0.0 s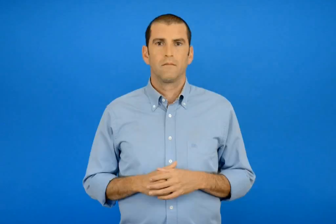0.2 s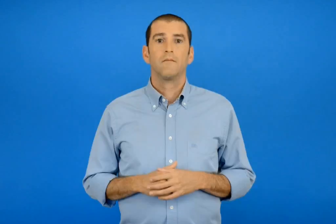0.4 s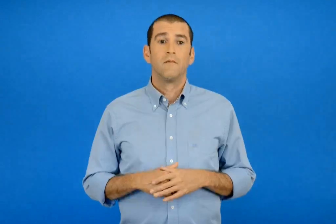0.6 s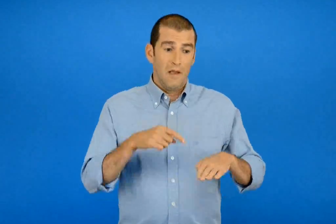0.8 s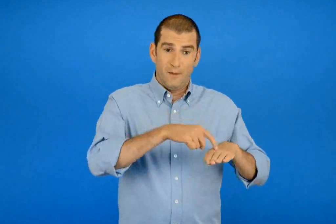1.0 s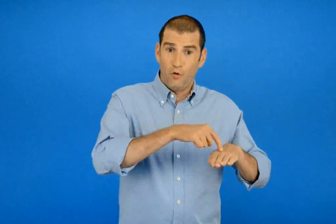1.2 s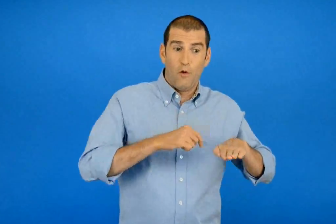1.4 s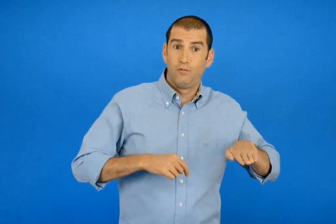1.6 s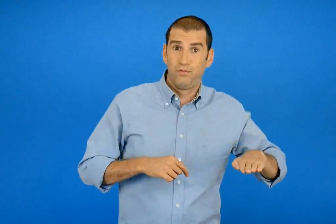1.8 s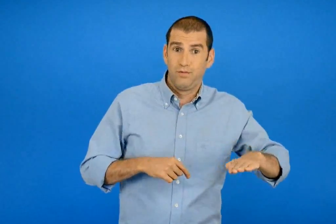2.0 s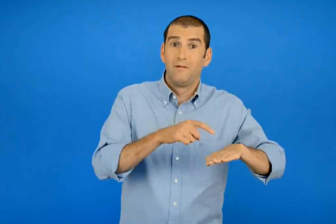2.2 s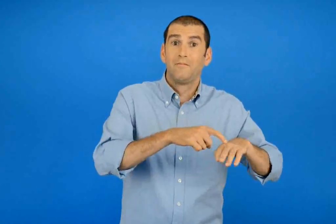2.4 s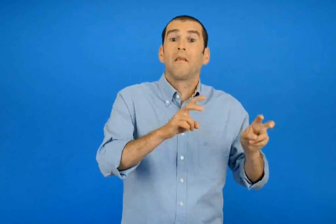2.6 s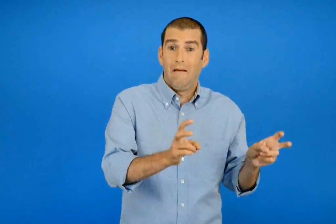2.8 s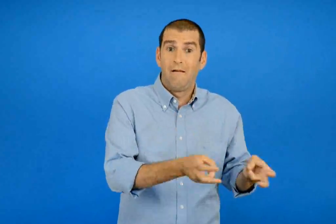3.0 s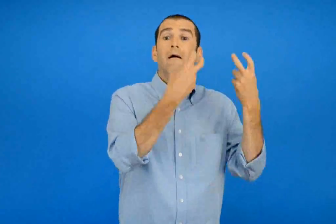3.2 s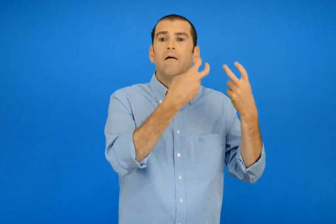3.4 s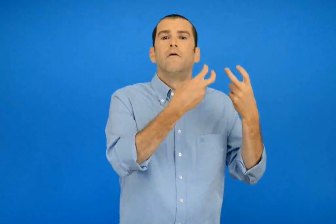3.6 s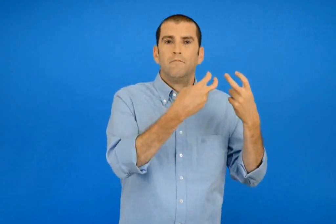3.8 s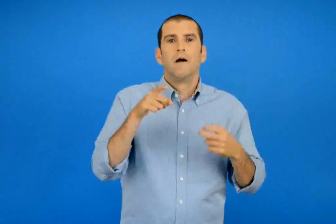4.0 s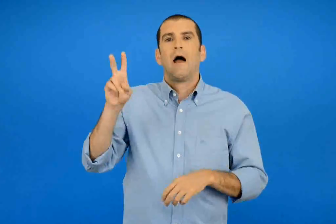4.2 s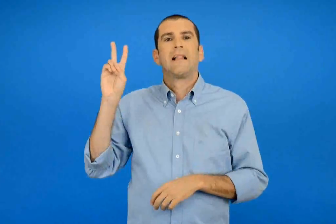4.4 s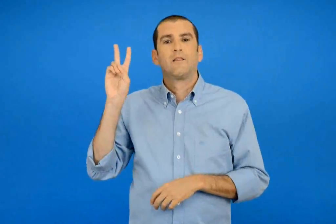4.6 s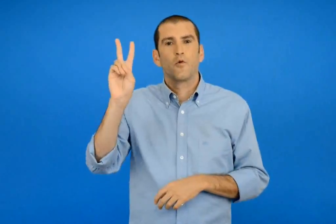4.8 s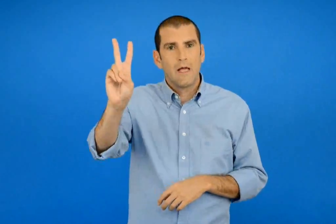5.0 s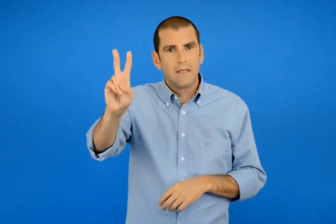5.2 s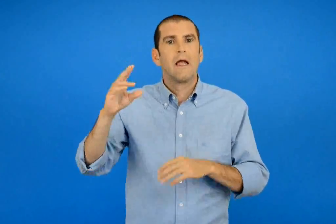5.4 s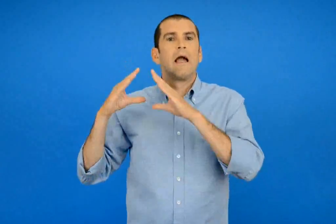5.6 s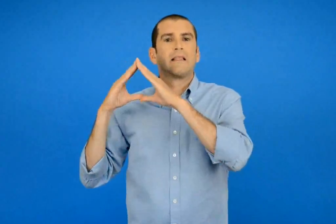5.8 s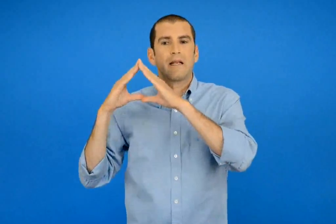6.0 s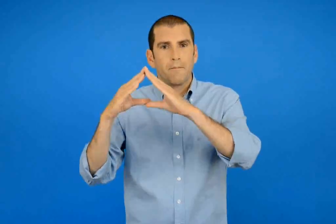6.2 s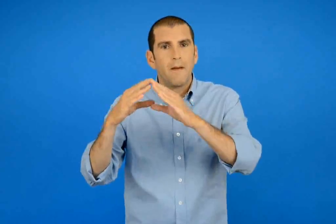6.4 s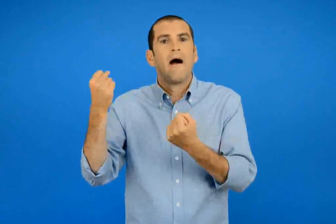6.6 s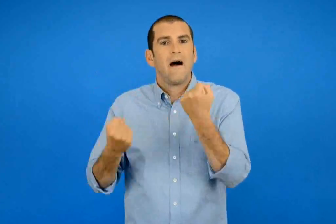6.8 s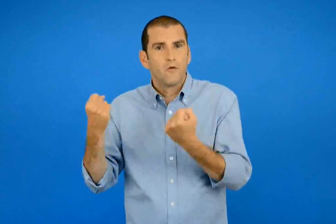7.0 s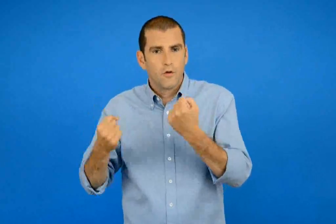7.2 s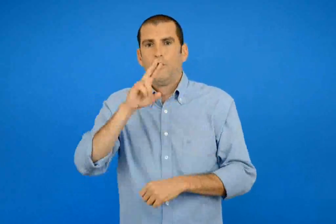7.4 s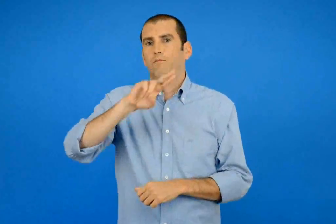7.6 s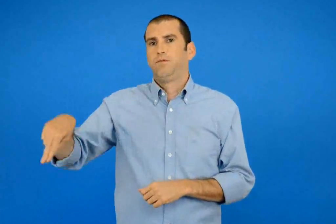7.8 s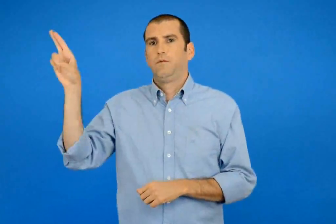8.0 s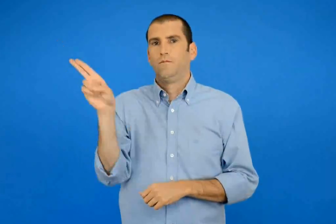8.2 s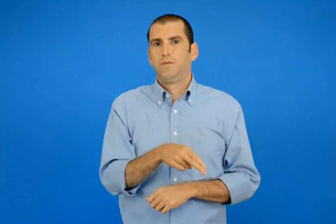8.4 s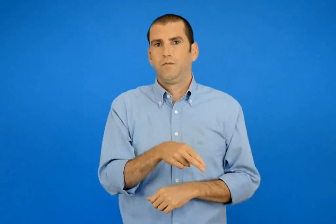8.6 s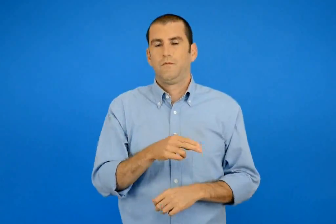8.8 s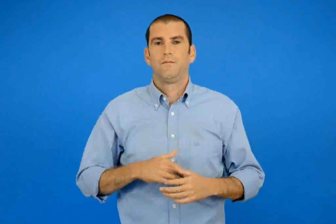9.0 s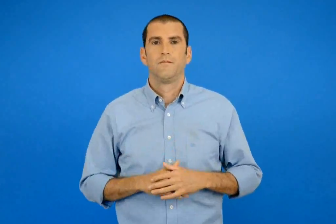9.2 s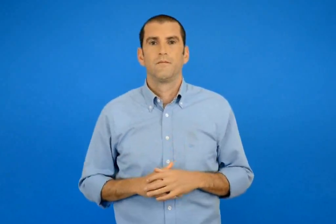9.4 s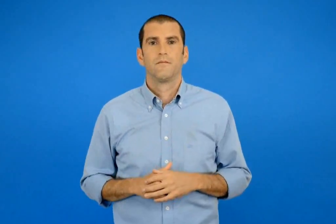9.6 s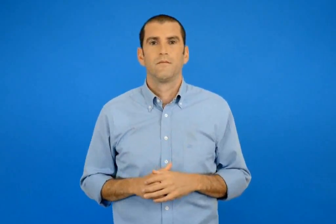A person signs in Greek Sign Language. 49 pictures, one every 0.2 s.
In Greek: χάρη στην ανακάλυψη αυτού του πεζοδρομίου καταργήθηκαν τα τραμ τα τρόλεϊ και τα αυτοκίνητα
